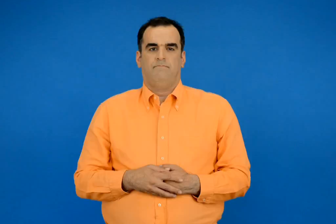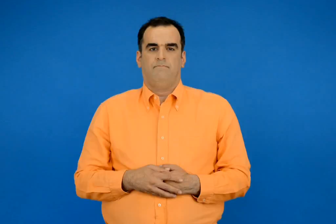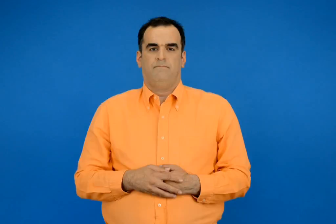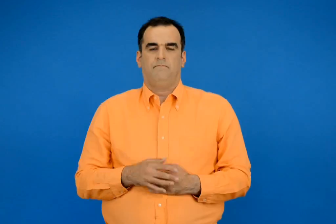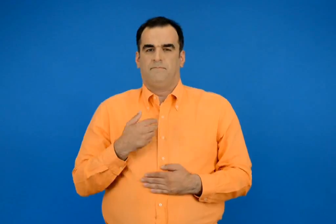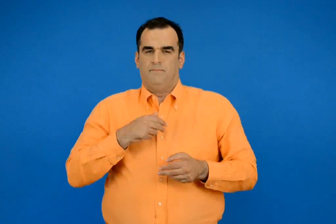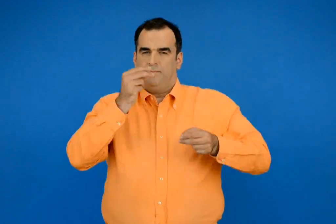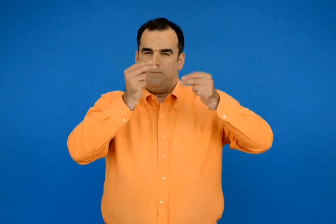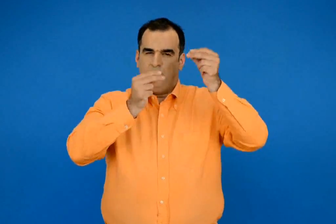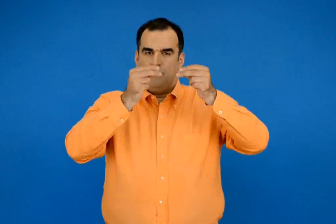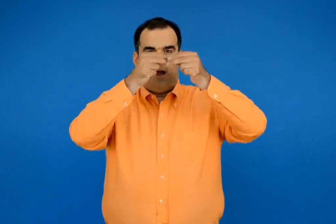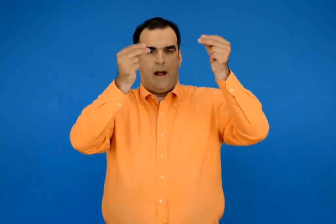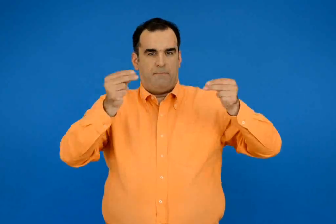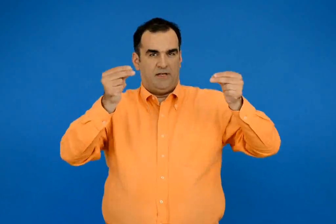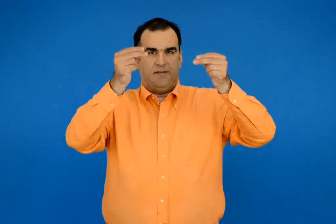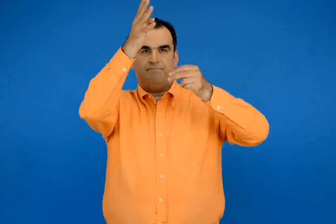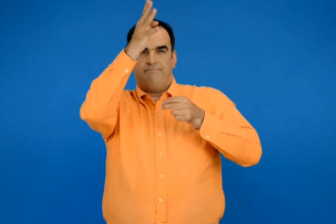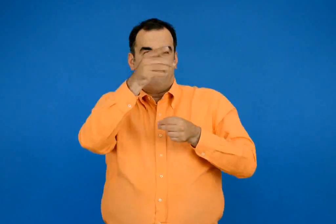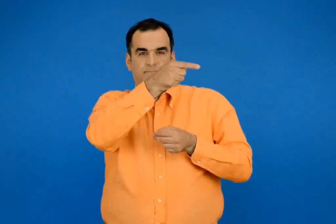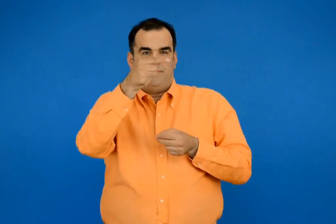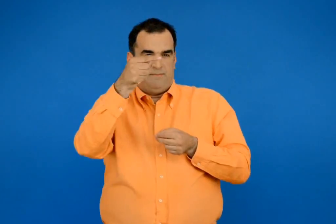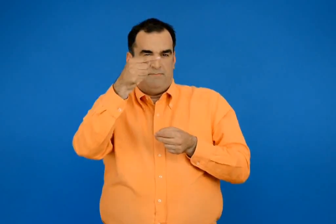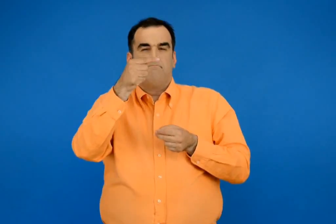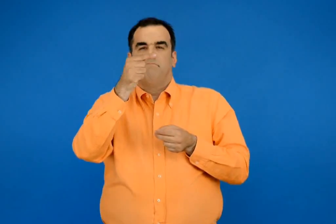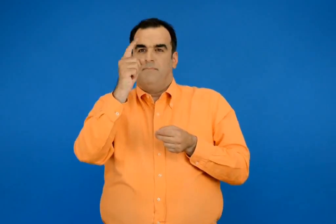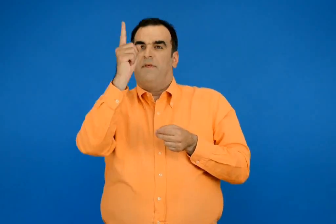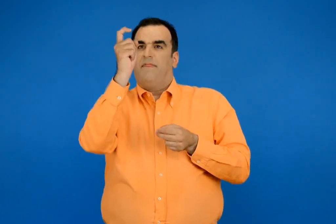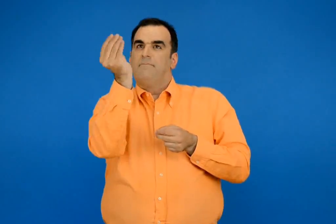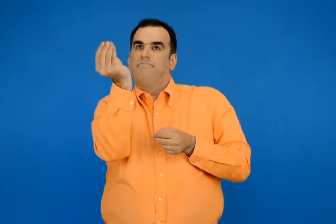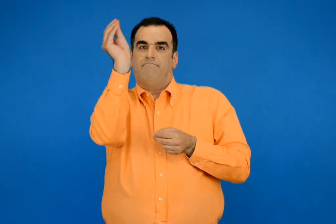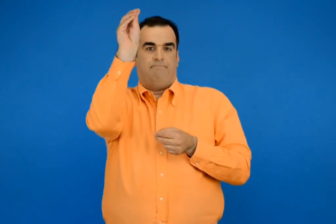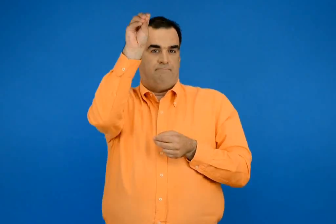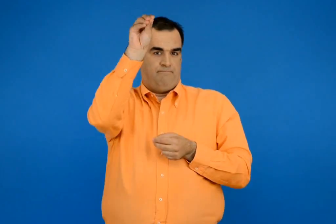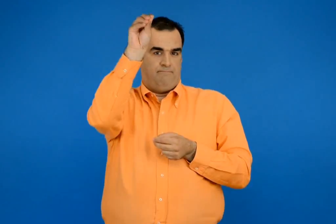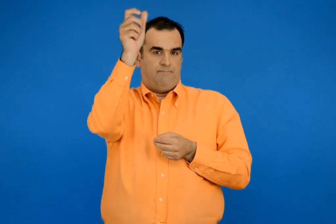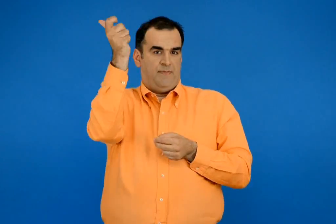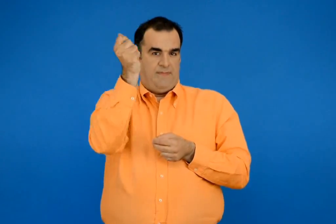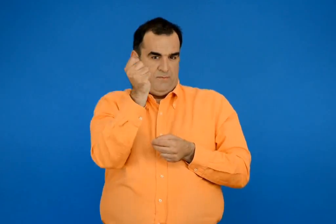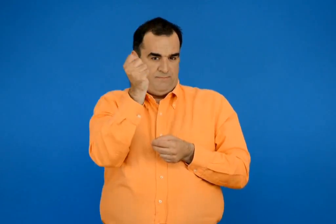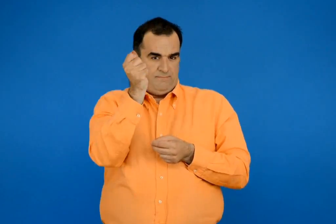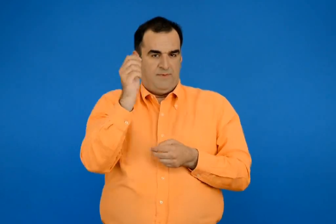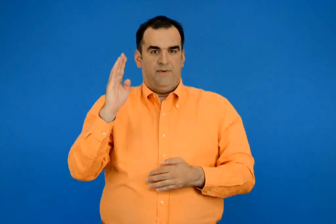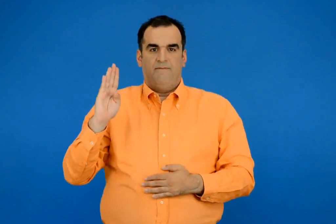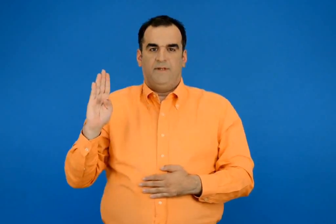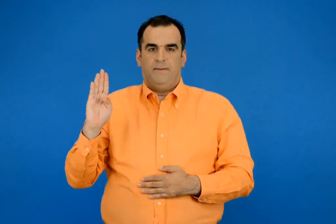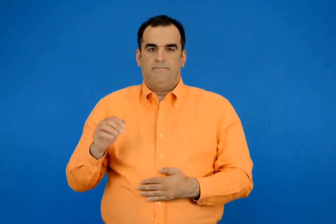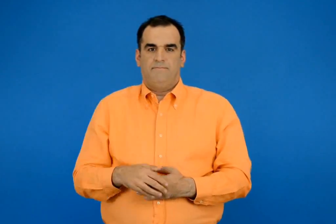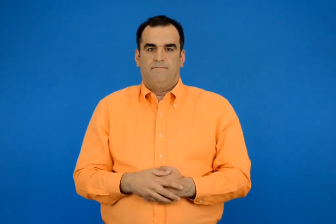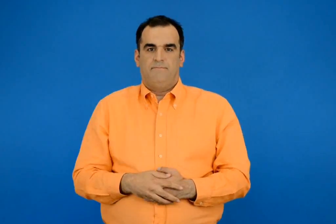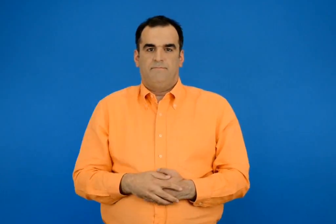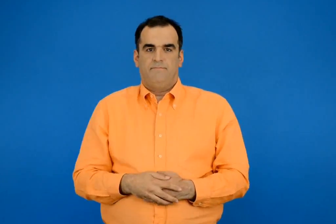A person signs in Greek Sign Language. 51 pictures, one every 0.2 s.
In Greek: υπολογίζω ένα αποτέλεσμα και ελέγχω με καθετή αφαίρεση με δανεικό β
